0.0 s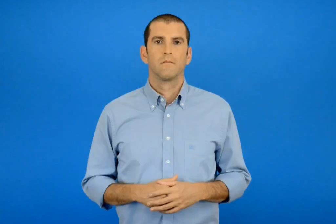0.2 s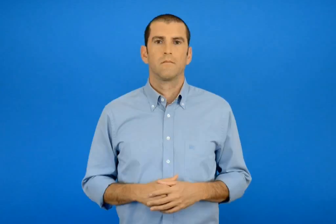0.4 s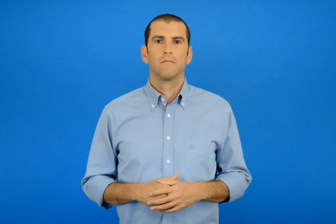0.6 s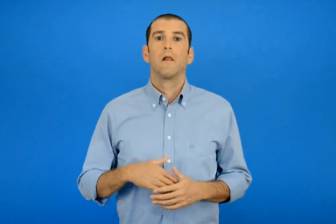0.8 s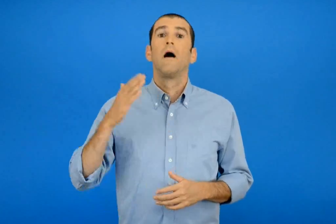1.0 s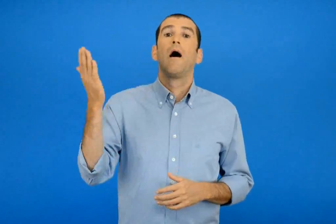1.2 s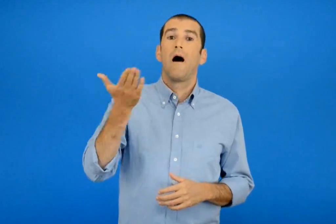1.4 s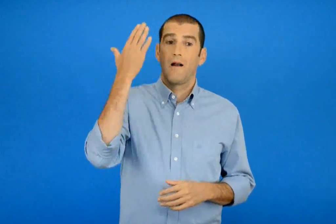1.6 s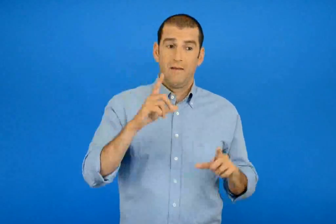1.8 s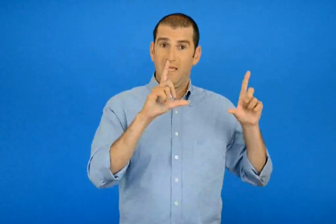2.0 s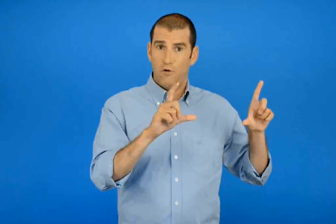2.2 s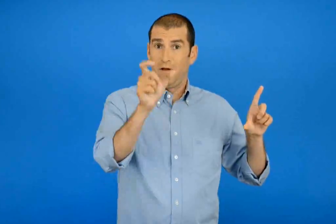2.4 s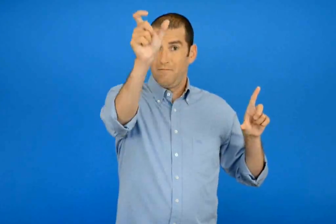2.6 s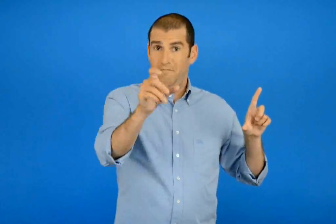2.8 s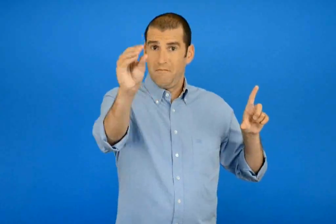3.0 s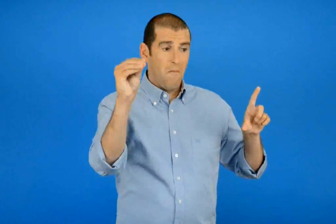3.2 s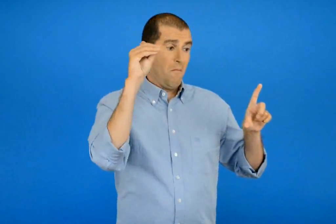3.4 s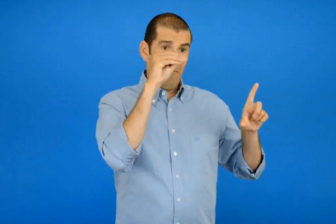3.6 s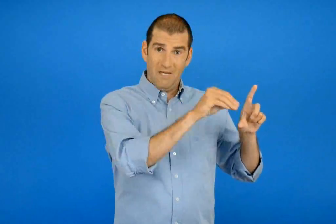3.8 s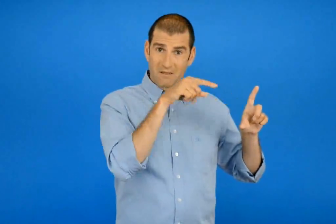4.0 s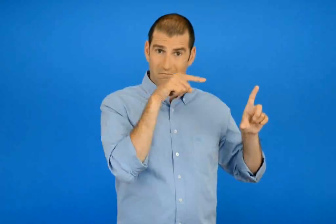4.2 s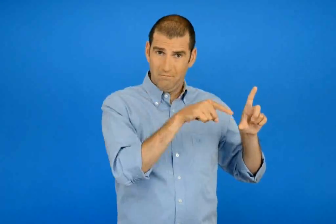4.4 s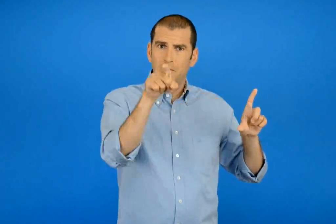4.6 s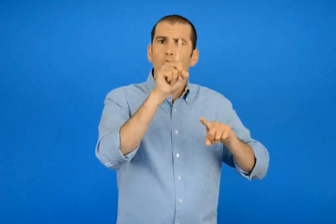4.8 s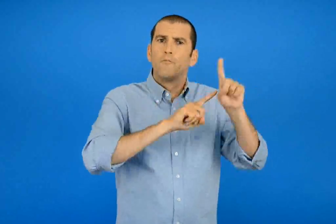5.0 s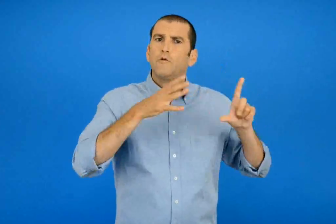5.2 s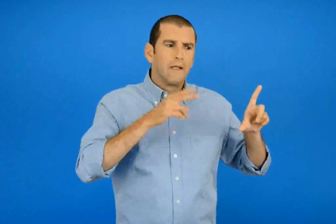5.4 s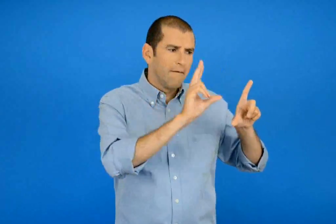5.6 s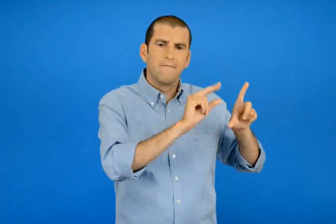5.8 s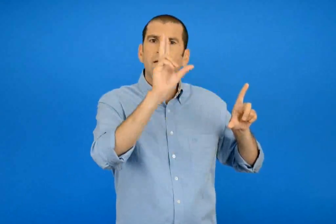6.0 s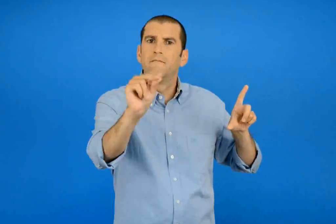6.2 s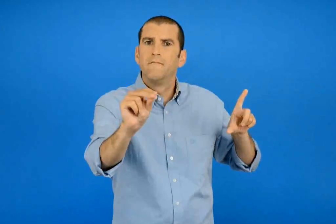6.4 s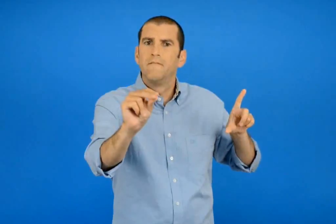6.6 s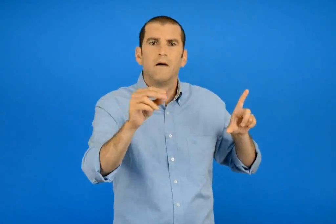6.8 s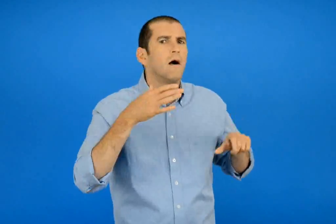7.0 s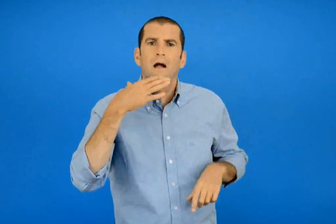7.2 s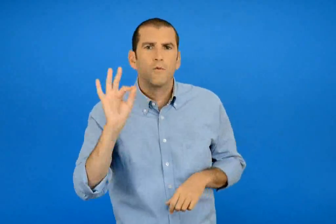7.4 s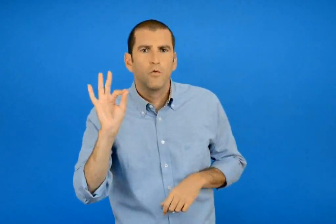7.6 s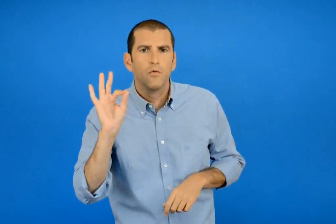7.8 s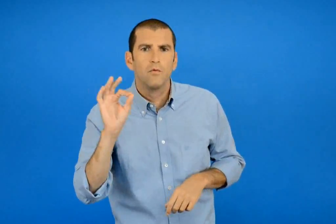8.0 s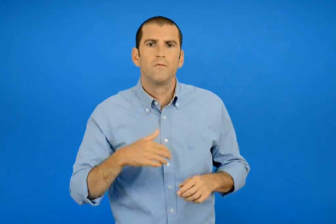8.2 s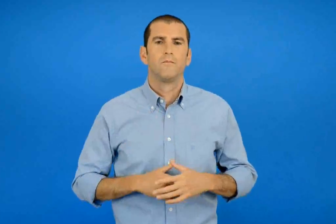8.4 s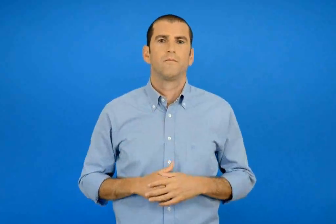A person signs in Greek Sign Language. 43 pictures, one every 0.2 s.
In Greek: αν ήσουν μέσα στην εικόνα ποιός θα ήθελες να είσαι ; γιατί ;
